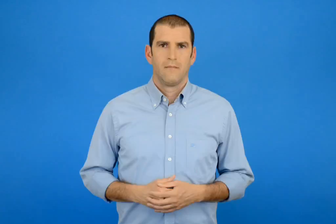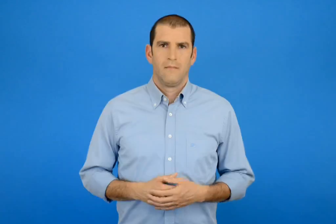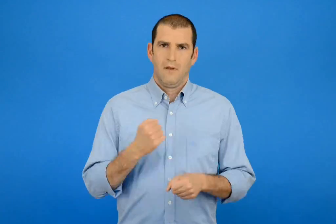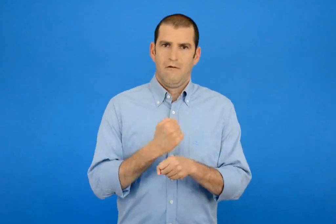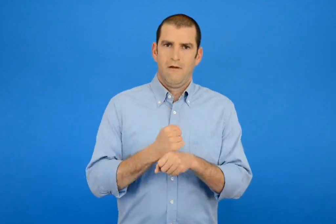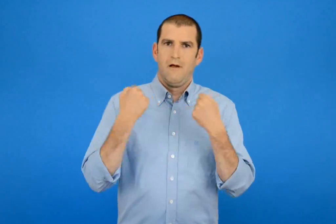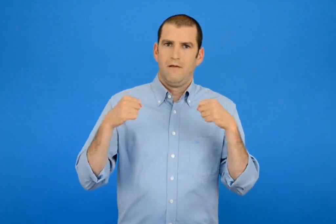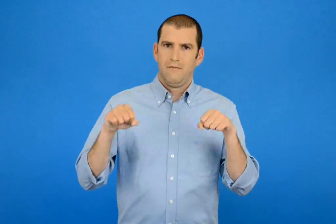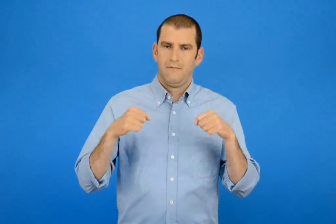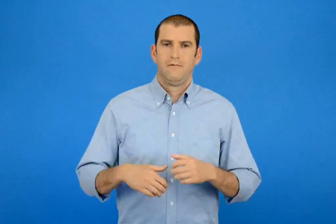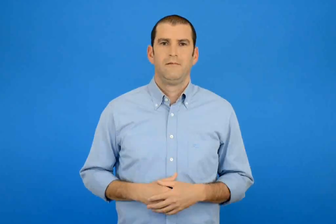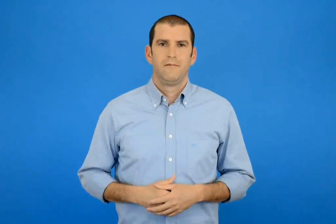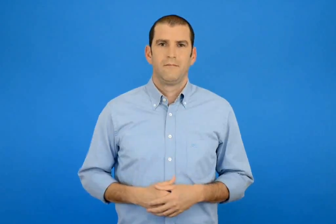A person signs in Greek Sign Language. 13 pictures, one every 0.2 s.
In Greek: εργασία
